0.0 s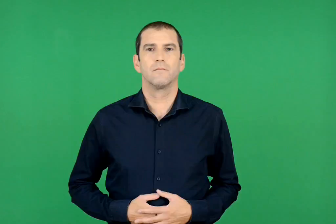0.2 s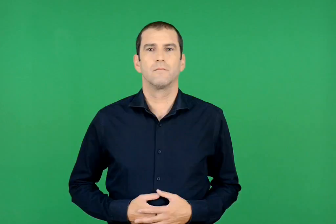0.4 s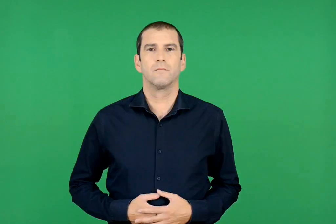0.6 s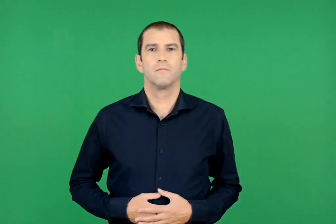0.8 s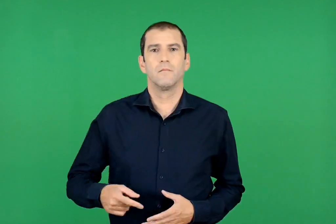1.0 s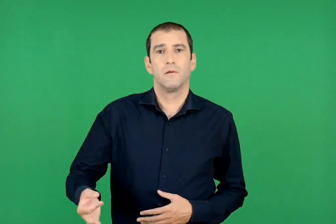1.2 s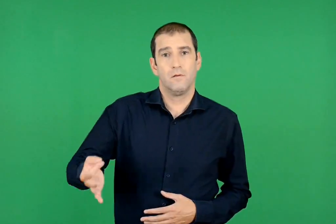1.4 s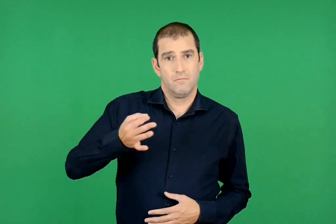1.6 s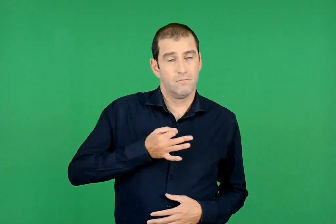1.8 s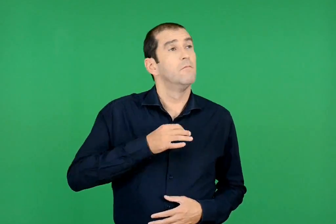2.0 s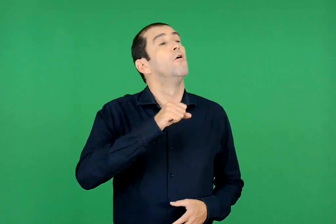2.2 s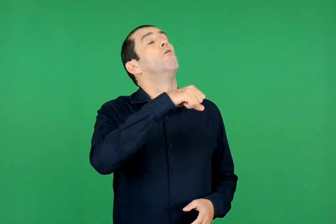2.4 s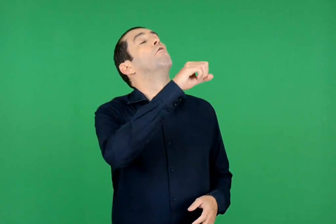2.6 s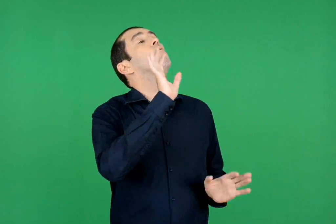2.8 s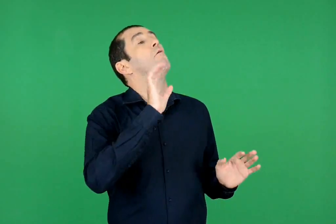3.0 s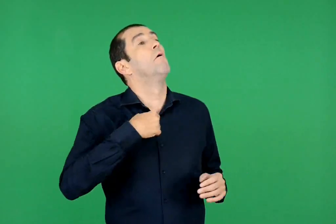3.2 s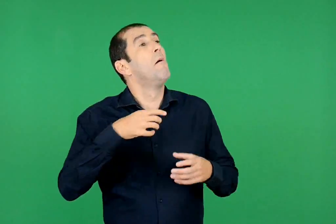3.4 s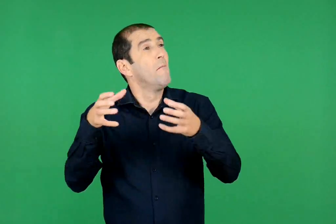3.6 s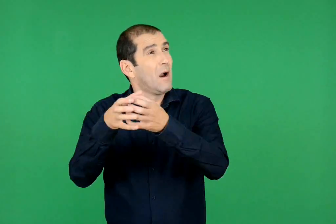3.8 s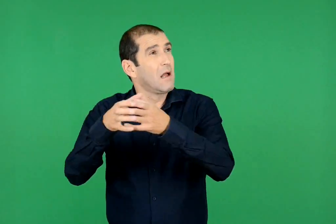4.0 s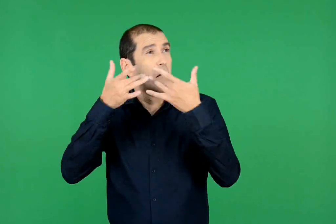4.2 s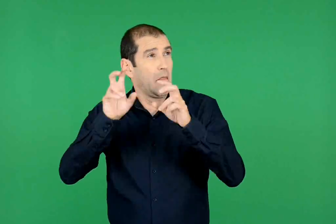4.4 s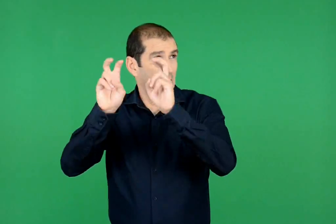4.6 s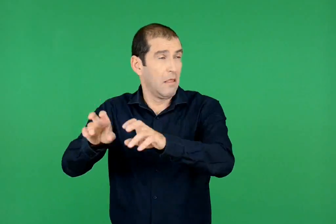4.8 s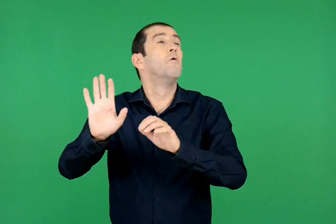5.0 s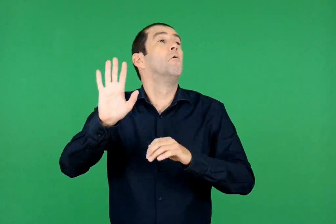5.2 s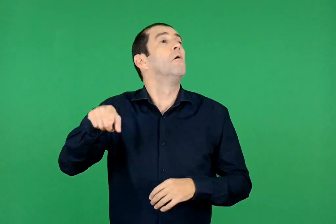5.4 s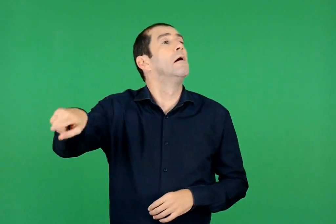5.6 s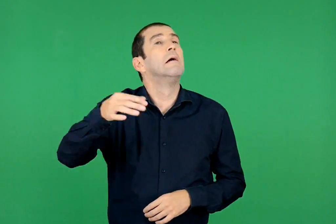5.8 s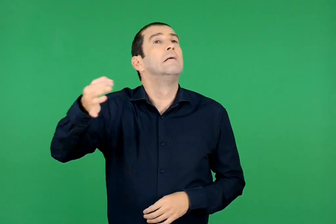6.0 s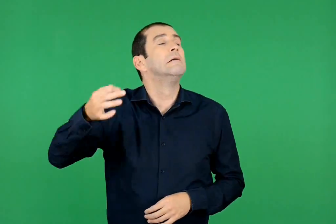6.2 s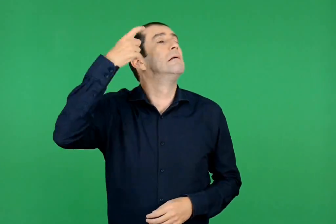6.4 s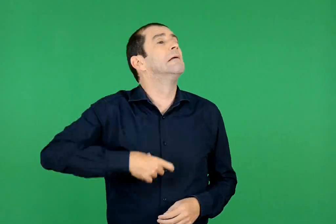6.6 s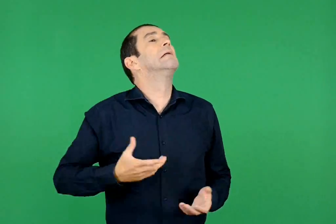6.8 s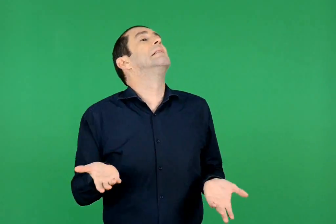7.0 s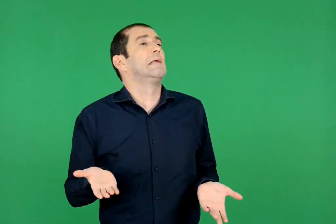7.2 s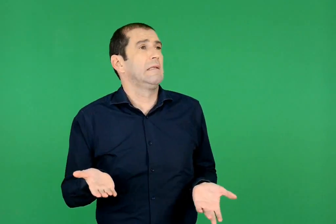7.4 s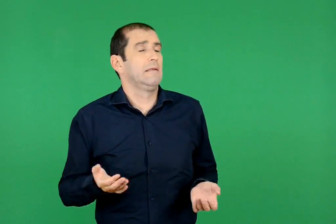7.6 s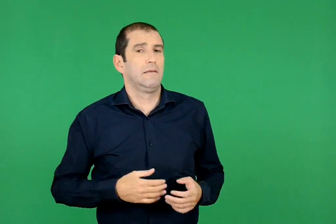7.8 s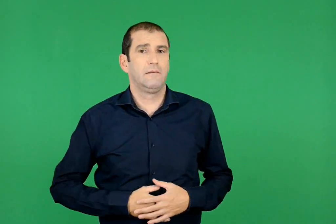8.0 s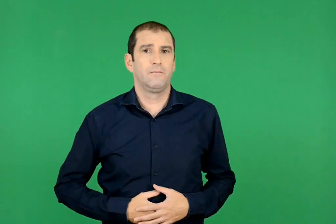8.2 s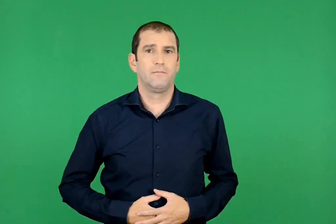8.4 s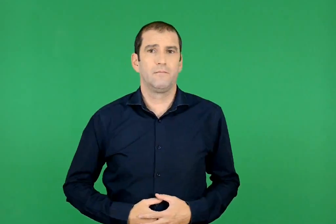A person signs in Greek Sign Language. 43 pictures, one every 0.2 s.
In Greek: όχι , μου κάνει. δεν αφήνω την παρέα τι θα πουν οι άλλοι ;
